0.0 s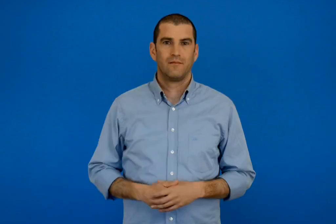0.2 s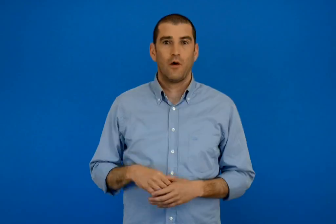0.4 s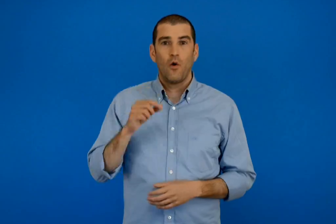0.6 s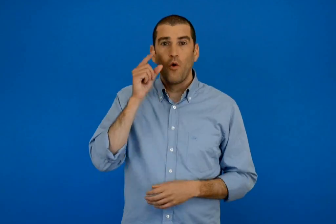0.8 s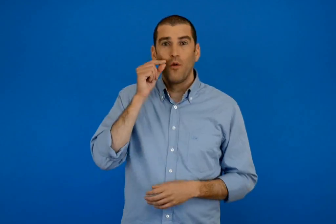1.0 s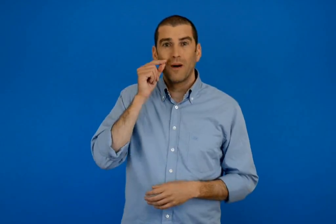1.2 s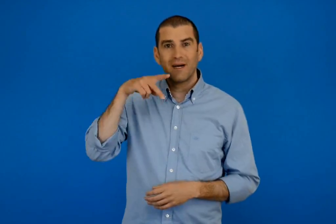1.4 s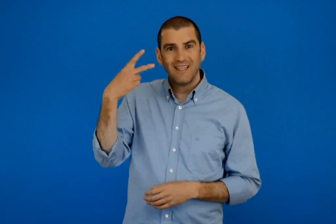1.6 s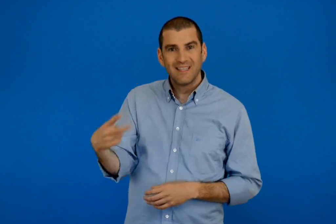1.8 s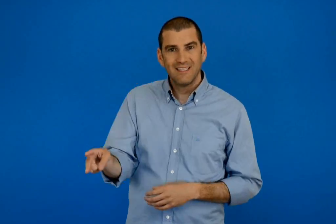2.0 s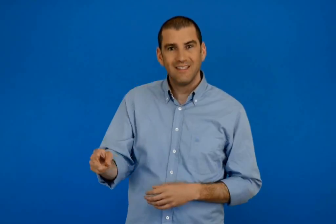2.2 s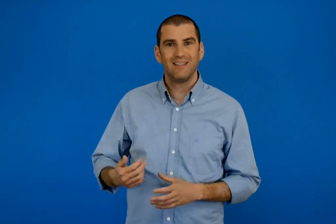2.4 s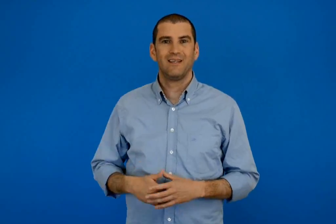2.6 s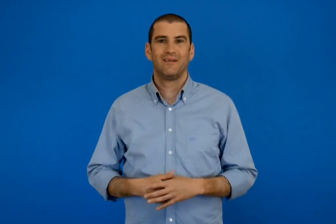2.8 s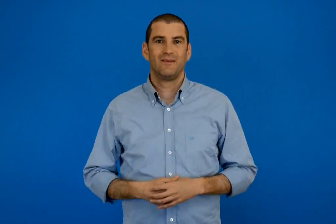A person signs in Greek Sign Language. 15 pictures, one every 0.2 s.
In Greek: ο μπαμπάς της
